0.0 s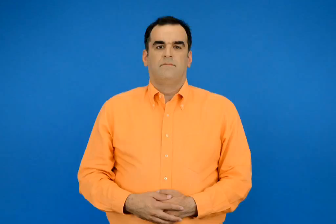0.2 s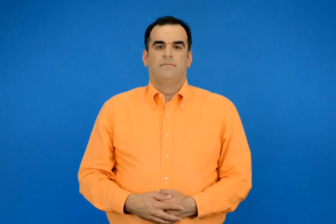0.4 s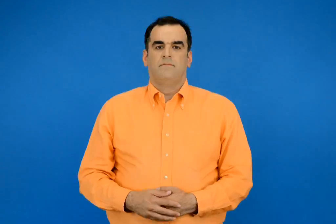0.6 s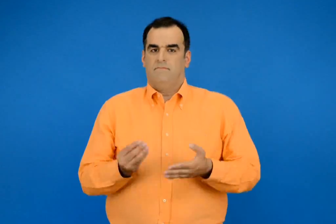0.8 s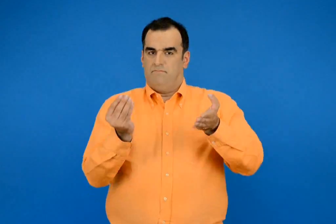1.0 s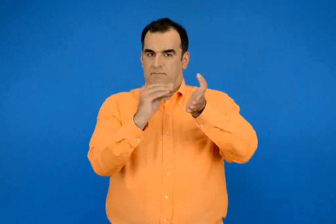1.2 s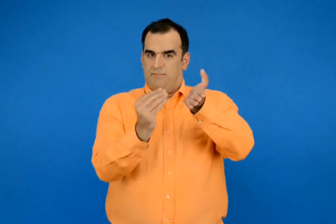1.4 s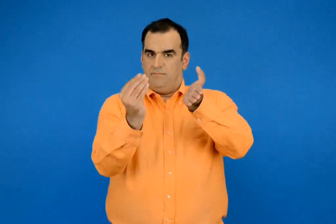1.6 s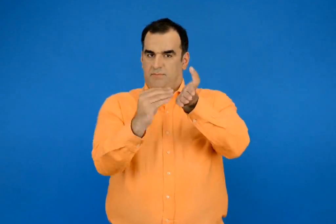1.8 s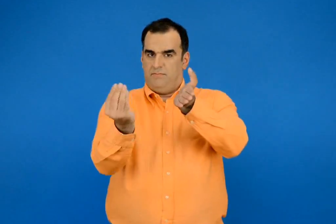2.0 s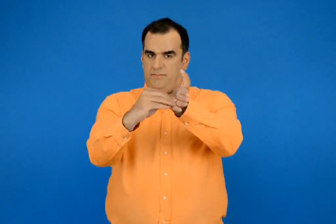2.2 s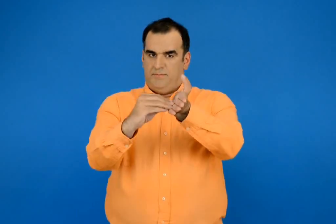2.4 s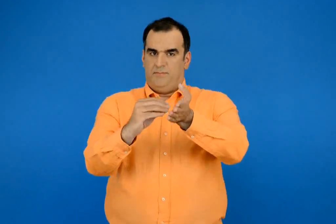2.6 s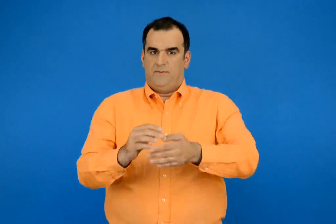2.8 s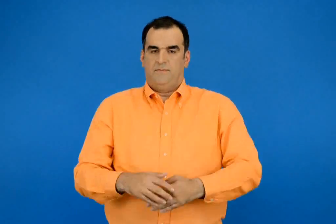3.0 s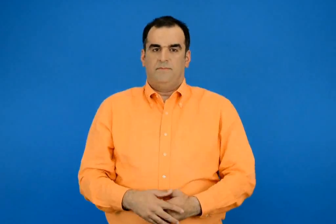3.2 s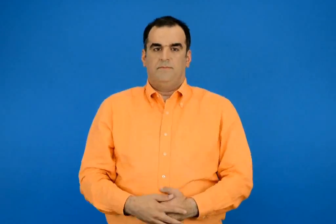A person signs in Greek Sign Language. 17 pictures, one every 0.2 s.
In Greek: συμπληρώνω
